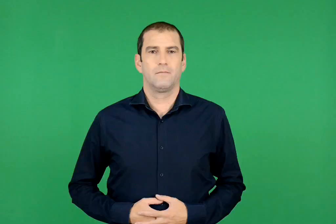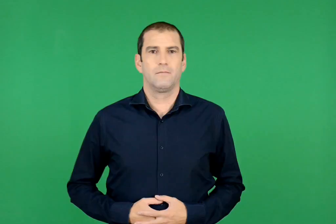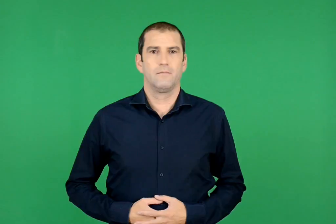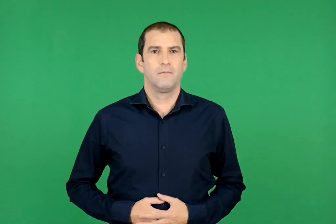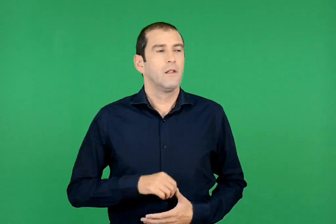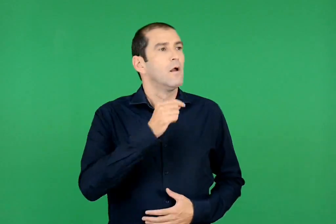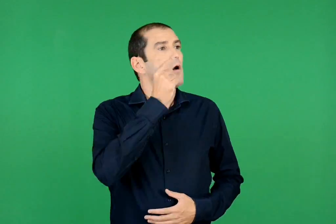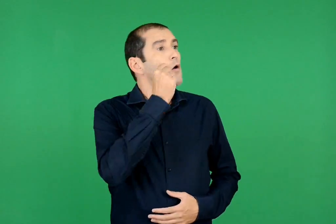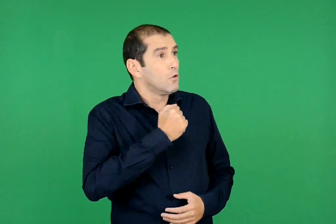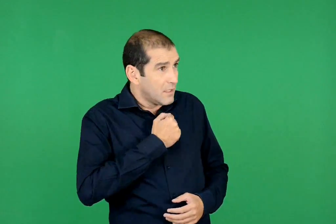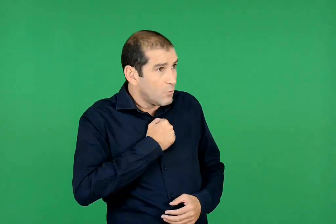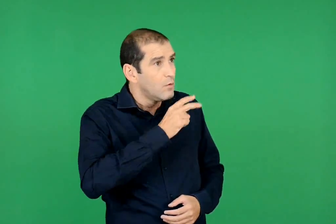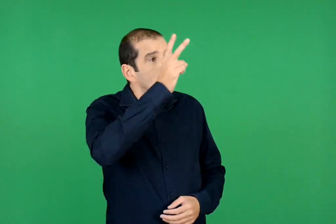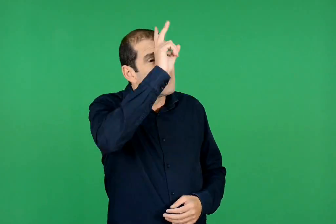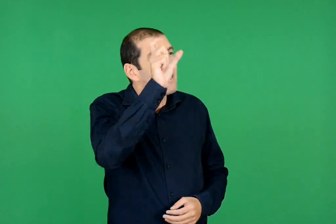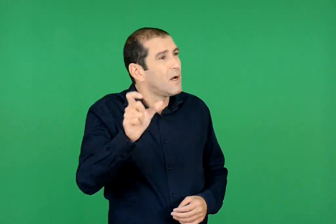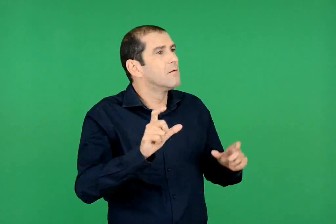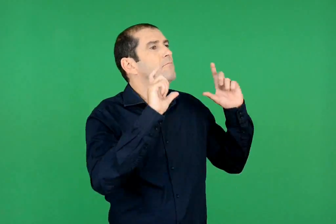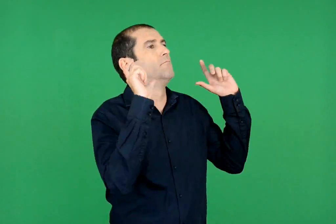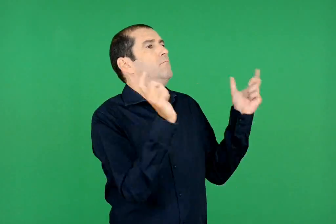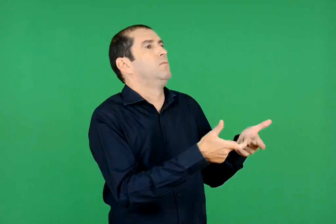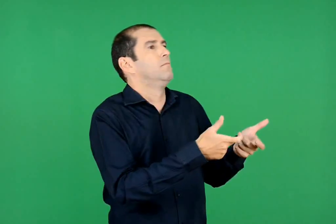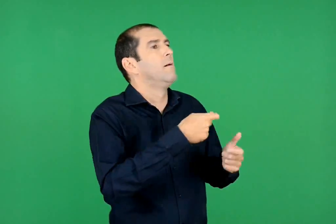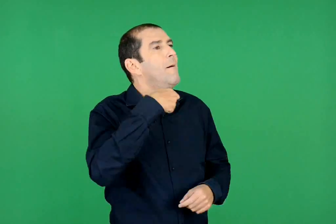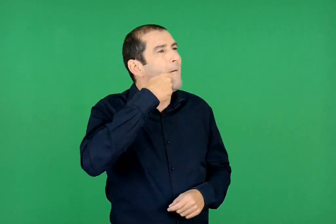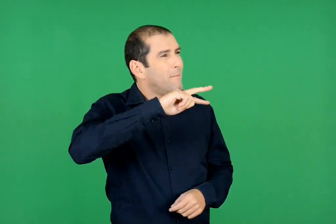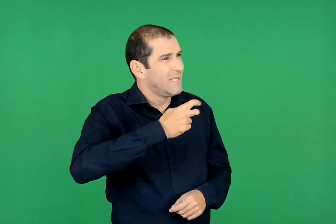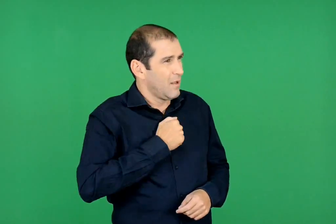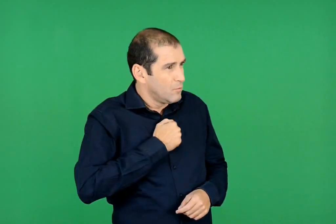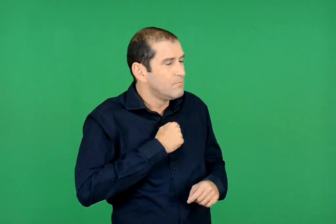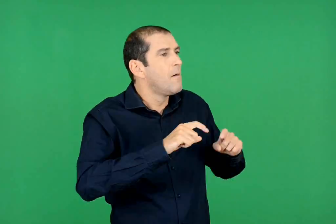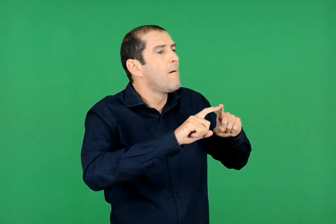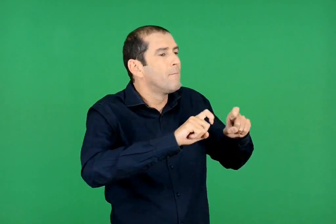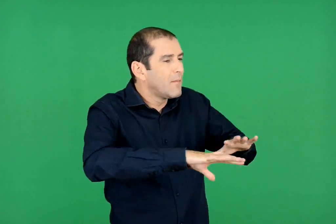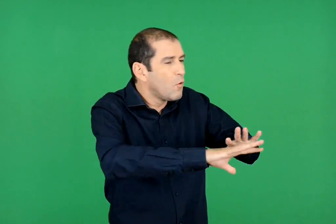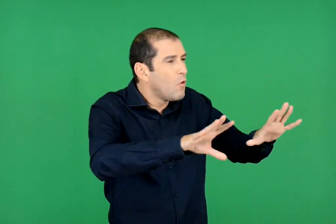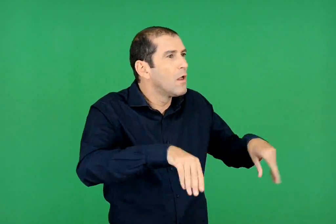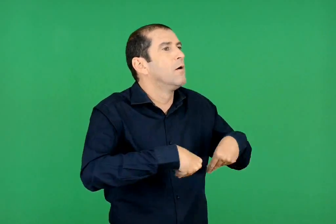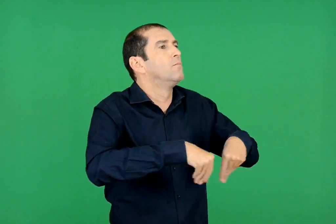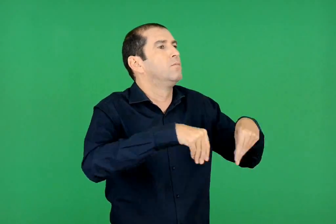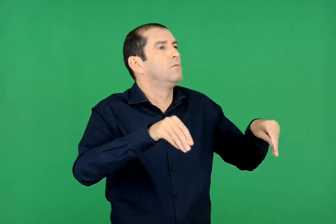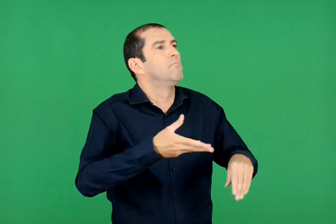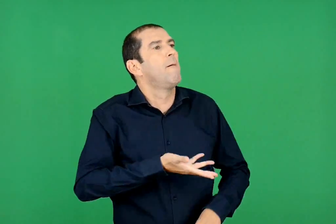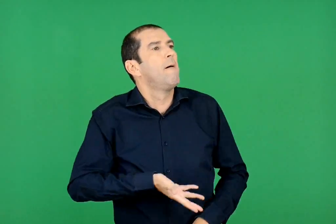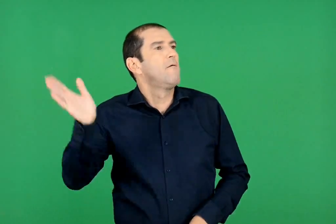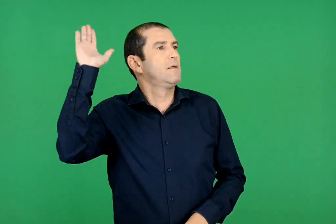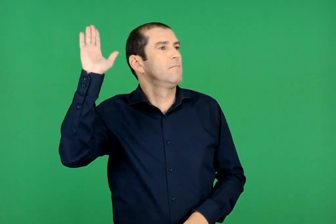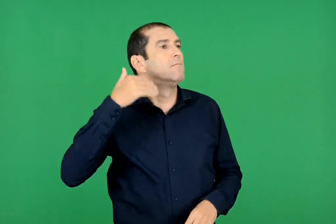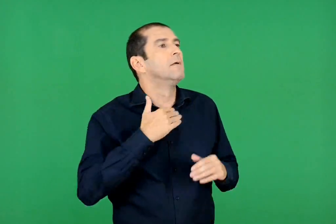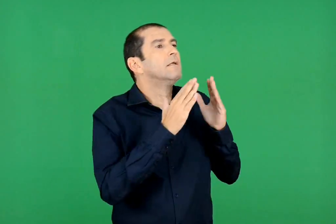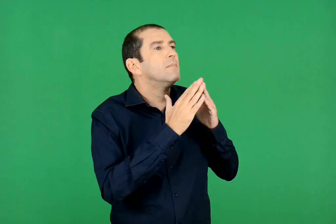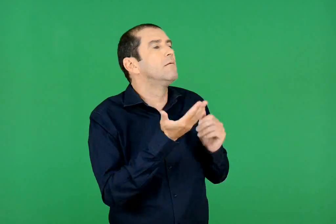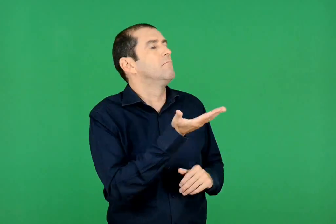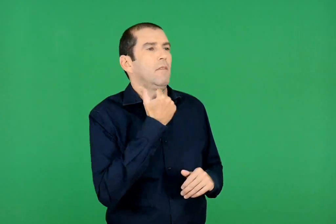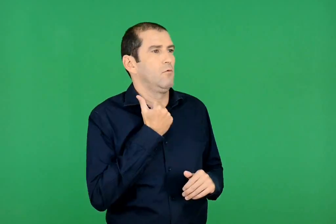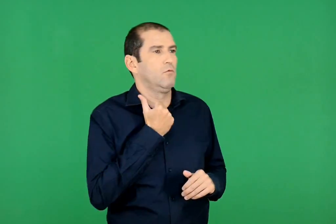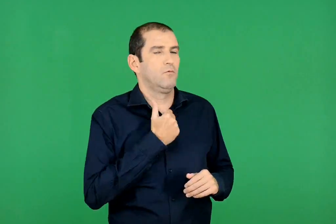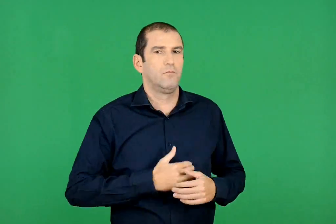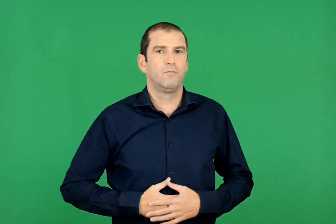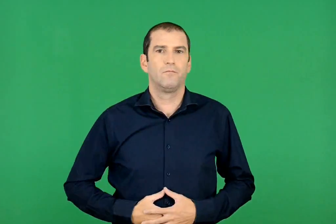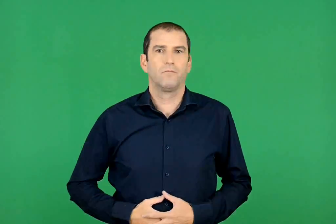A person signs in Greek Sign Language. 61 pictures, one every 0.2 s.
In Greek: τον πατέρα μου τον πιάσανε οι γερμανοί η μητριά μου πούλησε τα πράγματα κι έφυγε , δεν έχουμε πια σπιτικό
